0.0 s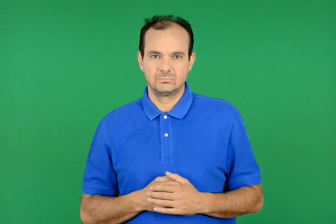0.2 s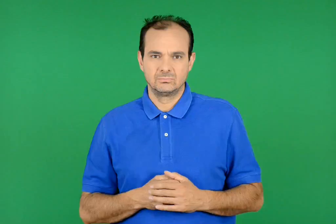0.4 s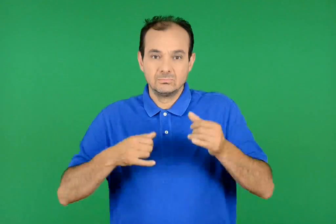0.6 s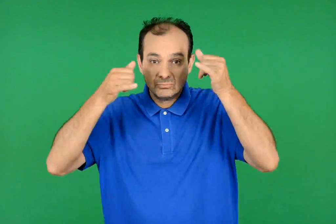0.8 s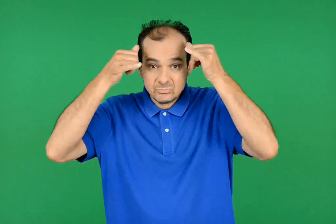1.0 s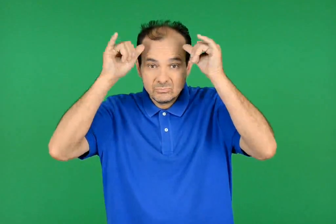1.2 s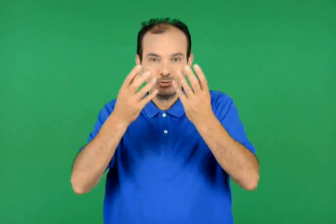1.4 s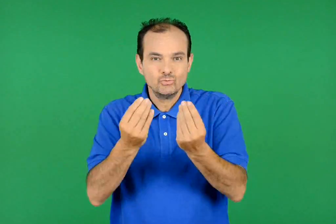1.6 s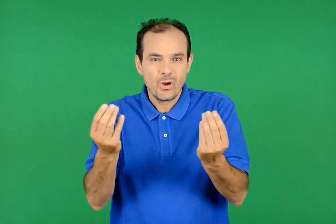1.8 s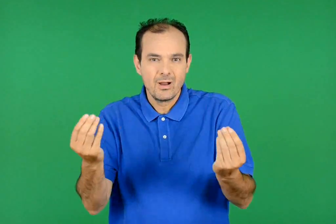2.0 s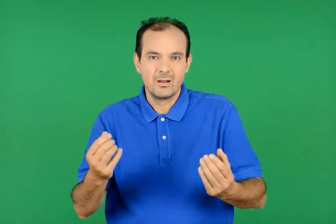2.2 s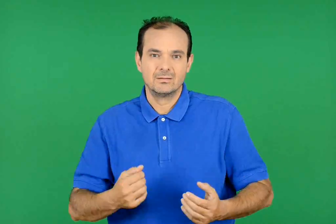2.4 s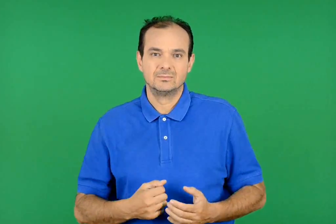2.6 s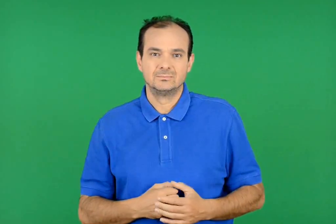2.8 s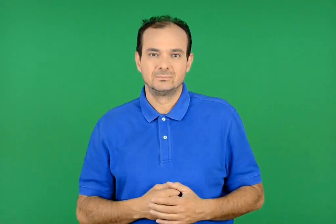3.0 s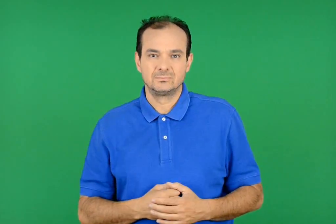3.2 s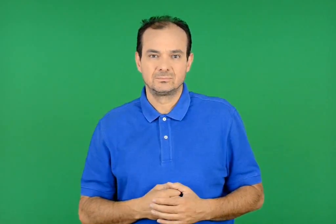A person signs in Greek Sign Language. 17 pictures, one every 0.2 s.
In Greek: τα ζώα
